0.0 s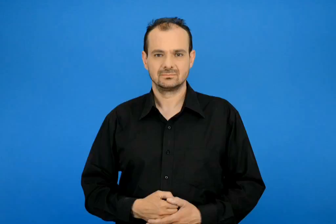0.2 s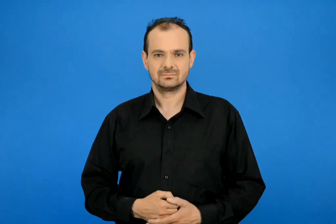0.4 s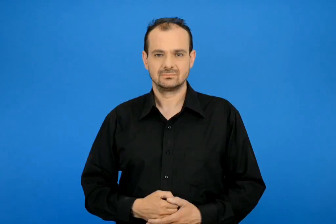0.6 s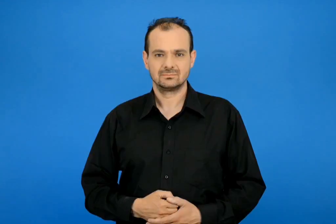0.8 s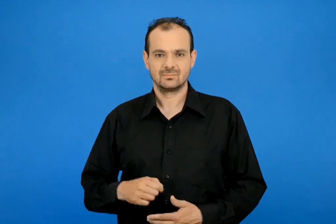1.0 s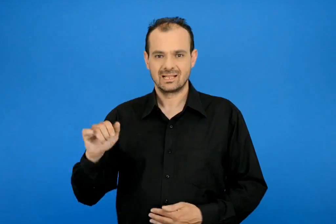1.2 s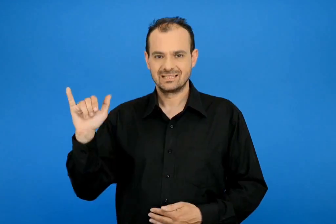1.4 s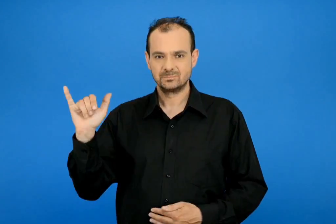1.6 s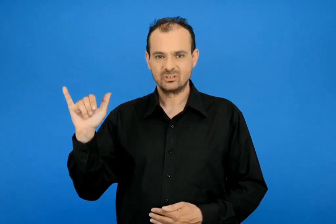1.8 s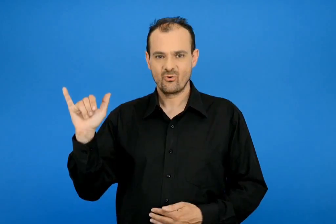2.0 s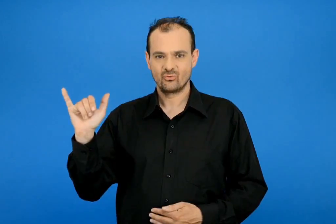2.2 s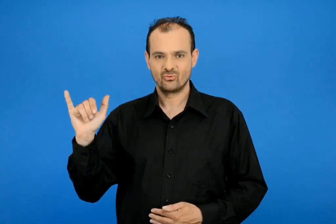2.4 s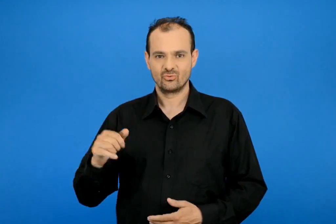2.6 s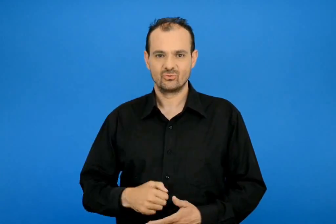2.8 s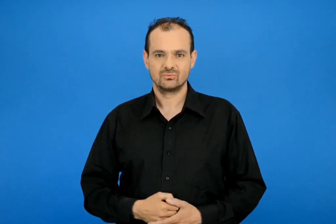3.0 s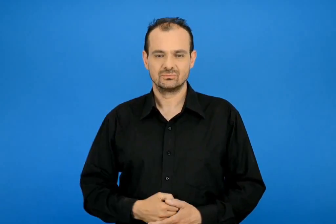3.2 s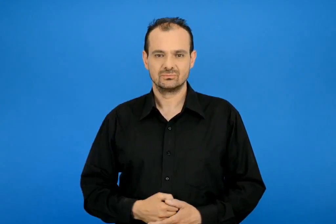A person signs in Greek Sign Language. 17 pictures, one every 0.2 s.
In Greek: ύψιλον
